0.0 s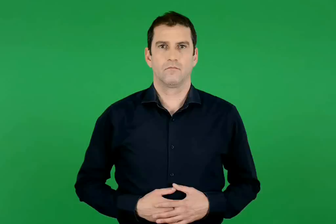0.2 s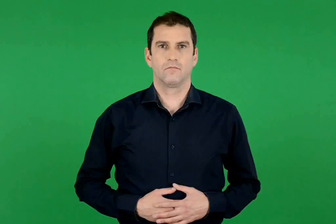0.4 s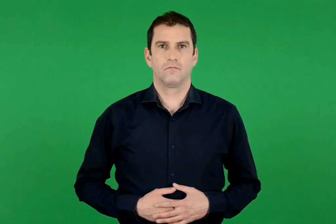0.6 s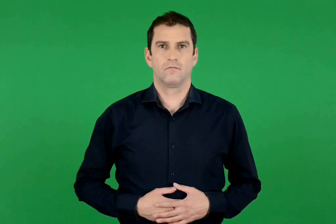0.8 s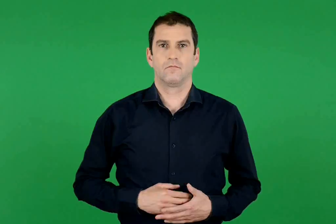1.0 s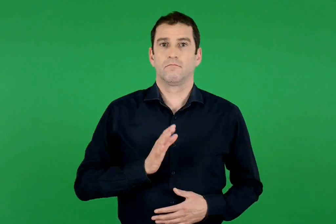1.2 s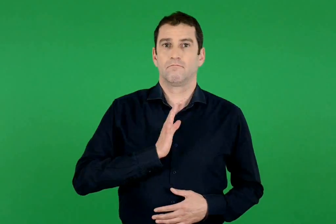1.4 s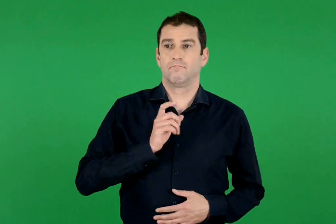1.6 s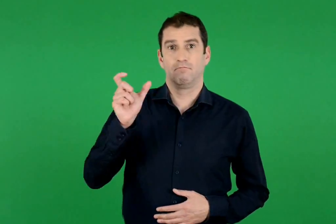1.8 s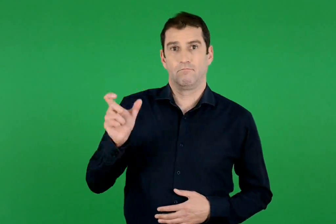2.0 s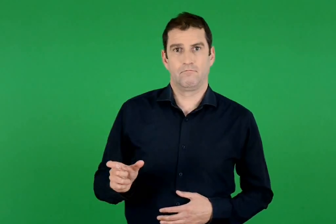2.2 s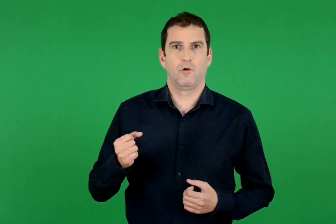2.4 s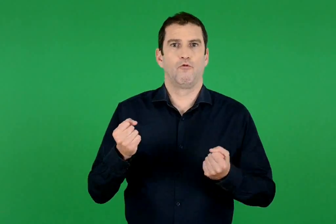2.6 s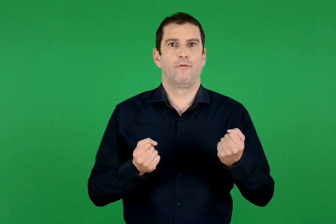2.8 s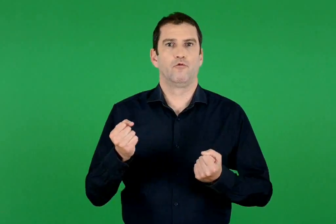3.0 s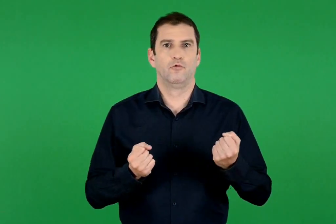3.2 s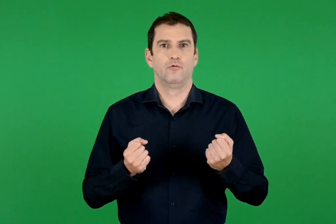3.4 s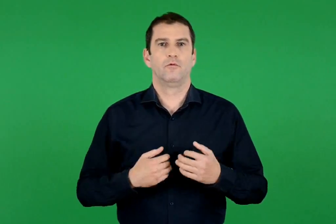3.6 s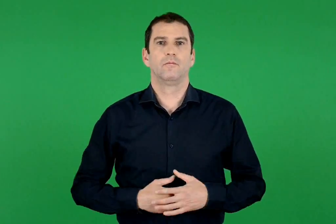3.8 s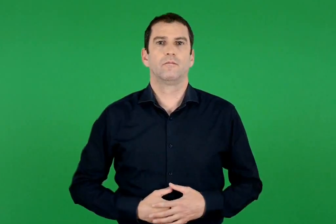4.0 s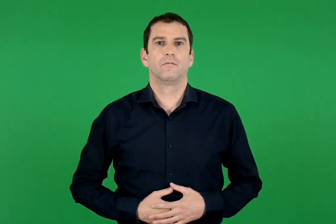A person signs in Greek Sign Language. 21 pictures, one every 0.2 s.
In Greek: οδηγός
